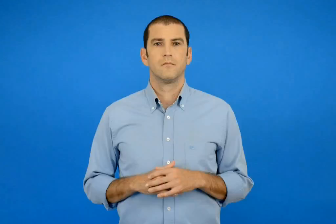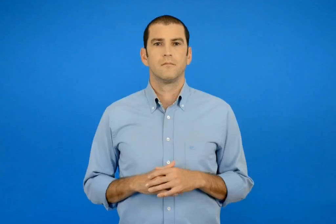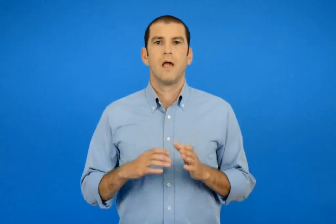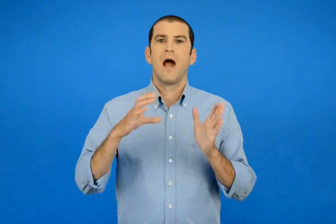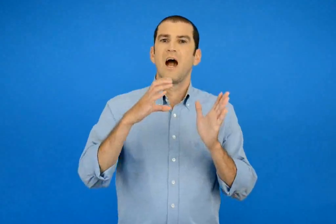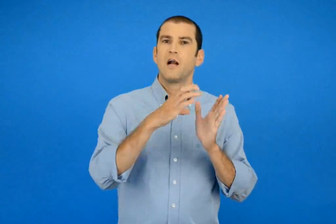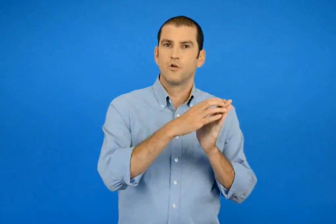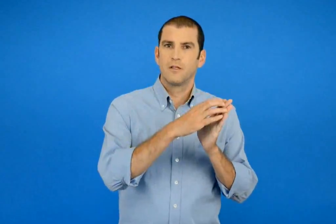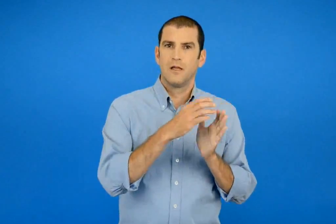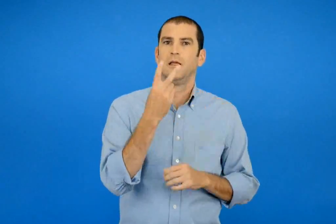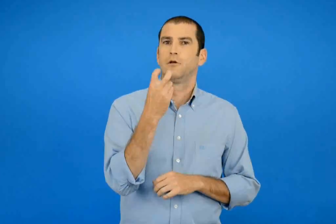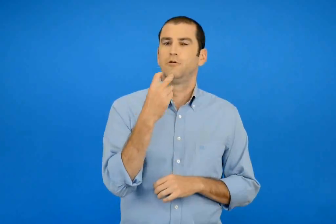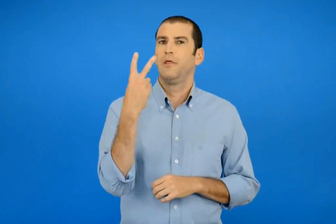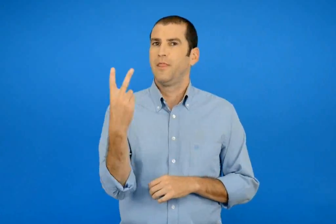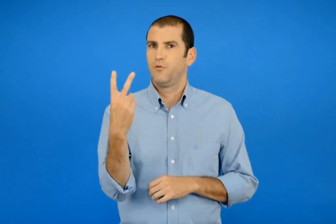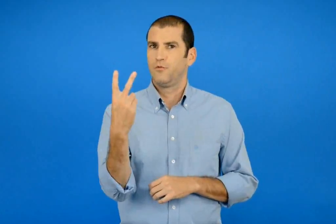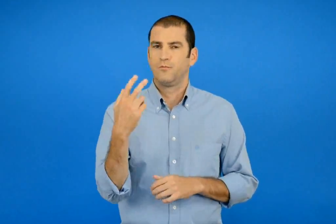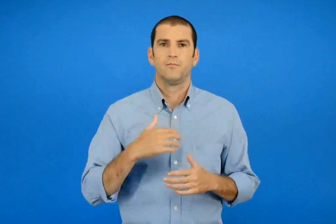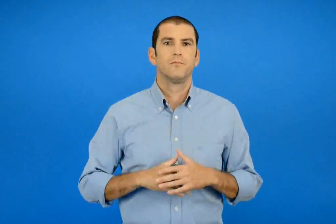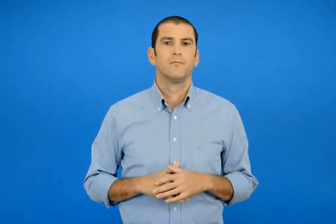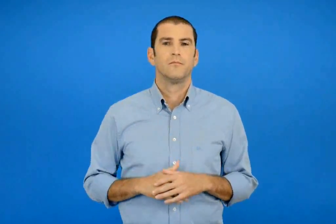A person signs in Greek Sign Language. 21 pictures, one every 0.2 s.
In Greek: ενότητα 22
